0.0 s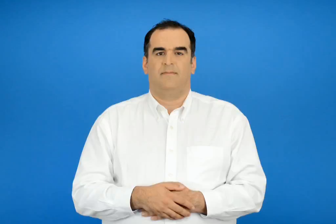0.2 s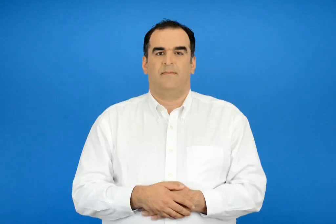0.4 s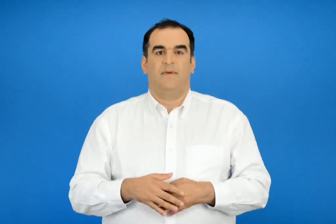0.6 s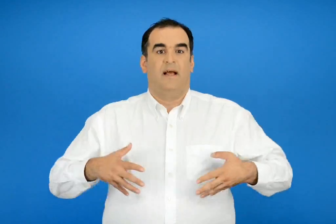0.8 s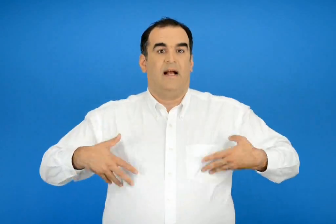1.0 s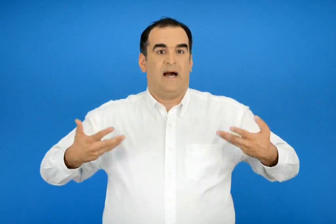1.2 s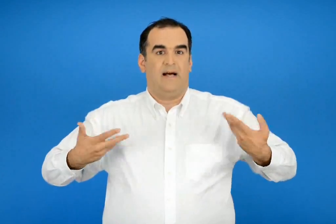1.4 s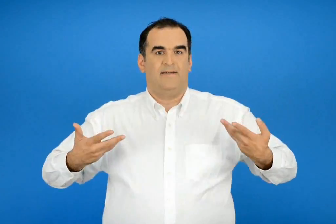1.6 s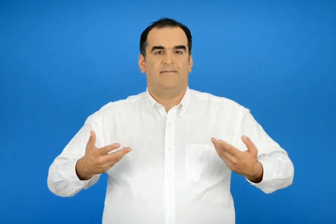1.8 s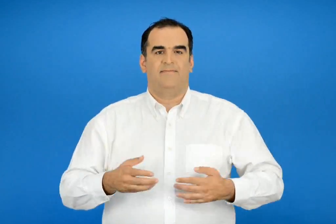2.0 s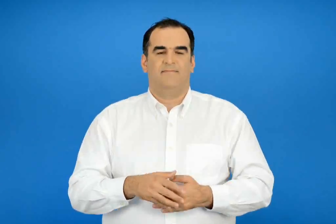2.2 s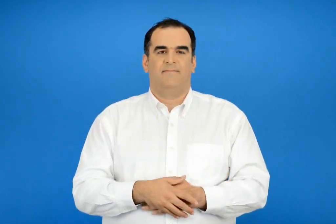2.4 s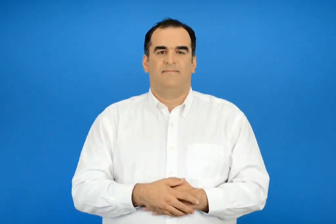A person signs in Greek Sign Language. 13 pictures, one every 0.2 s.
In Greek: χαρά
